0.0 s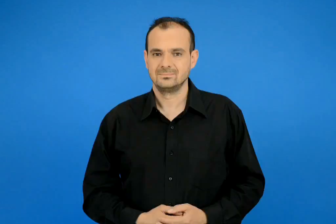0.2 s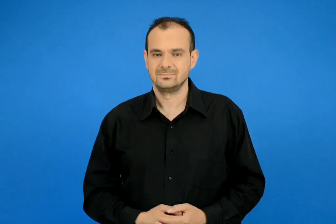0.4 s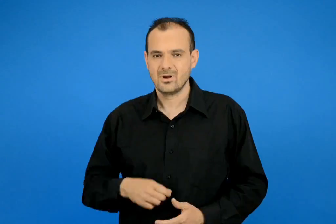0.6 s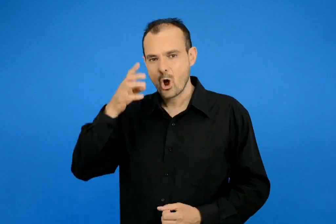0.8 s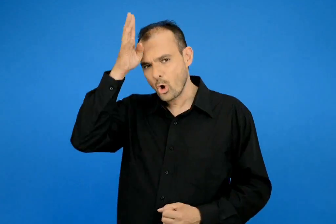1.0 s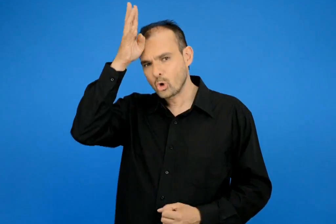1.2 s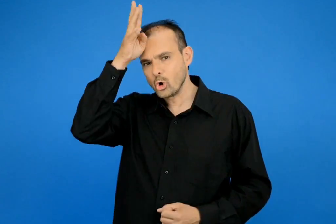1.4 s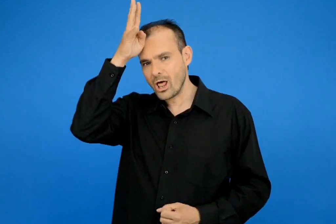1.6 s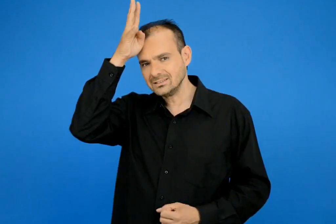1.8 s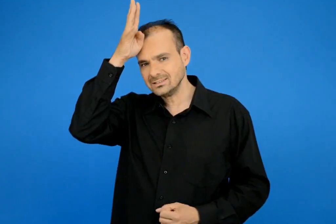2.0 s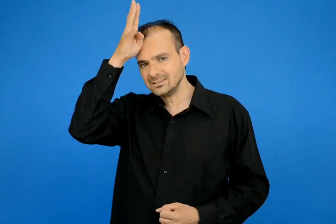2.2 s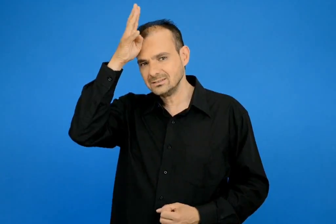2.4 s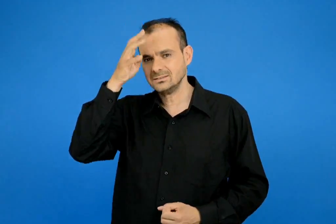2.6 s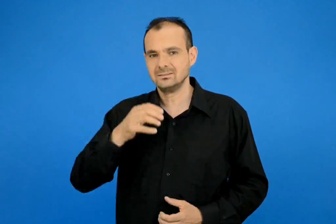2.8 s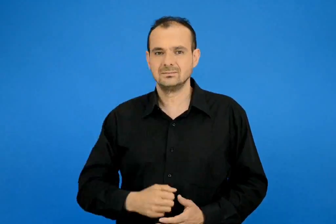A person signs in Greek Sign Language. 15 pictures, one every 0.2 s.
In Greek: ο κόκορας
